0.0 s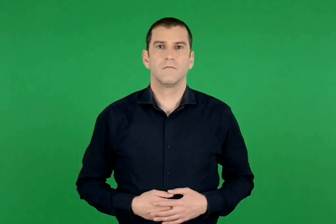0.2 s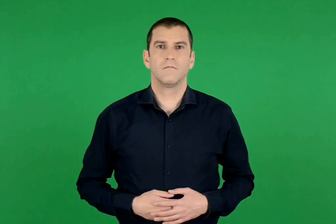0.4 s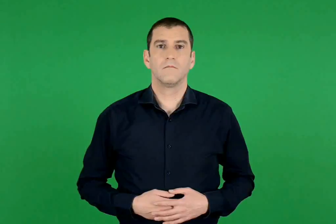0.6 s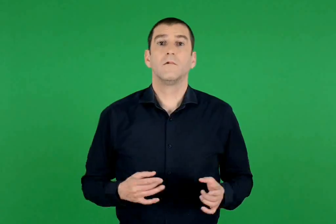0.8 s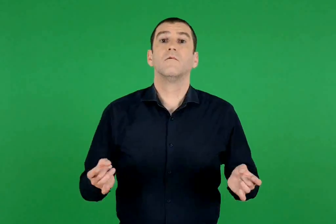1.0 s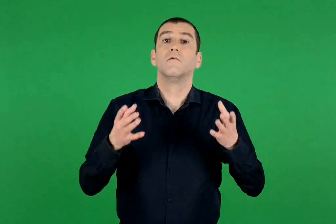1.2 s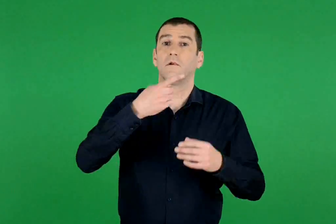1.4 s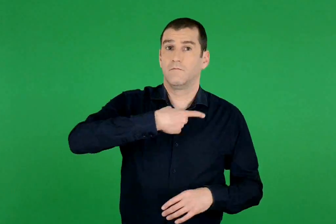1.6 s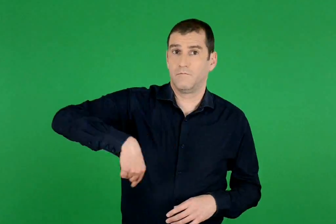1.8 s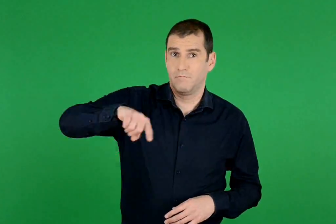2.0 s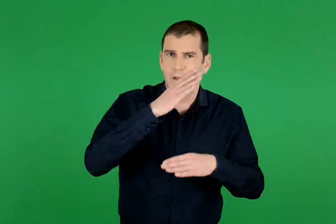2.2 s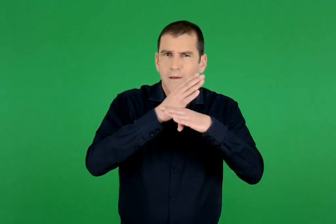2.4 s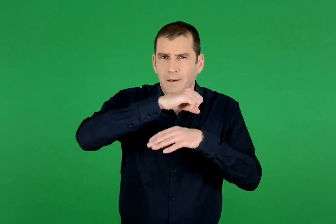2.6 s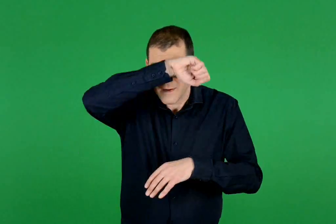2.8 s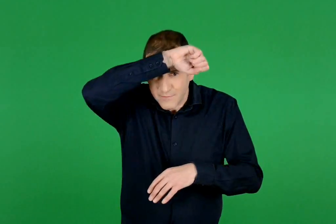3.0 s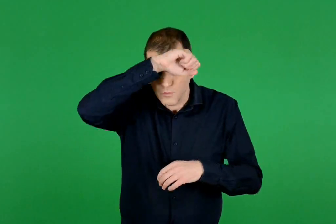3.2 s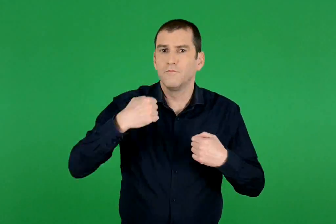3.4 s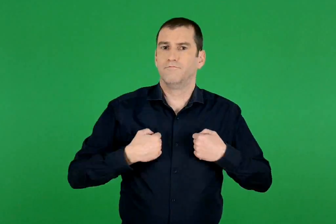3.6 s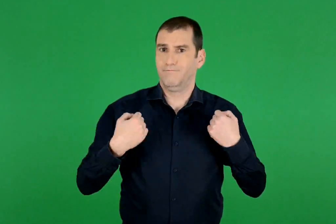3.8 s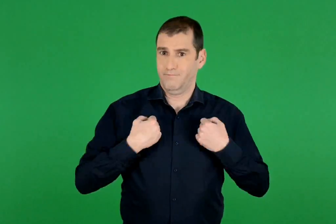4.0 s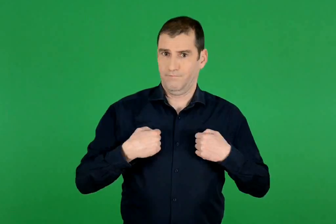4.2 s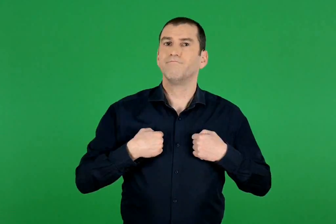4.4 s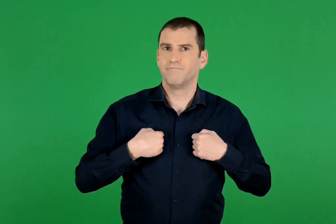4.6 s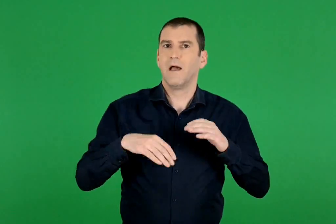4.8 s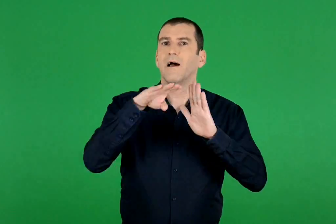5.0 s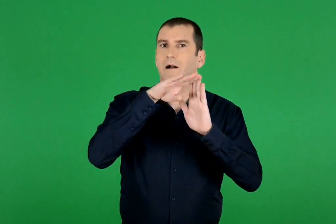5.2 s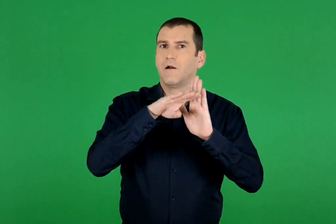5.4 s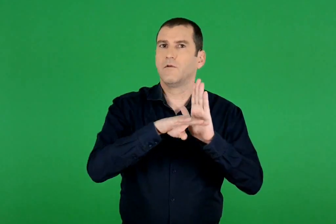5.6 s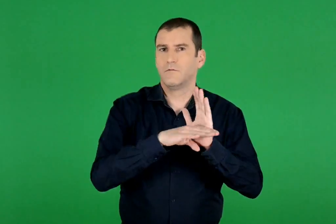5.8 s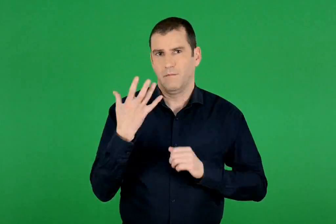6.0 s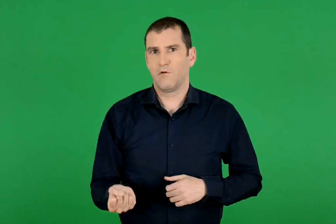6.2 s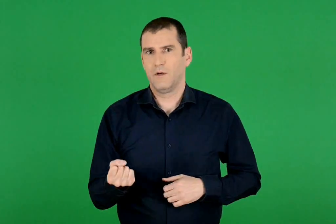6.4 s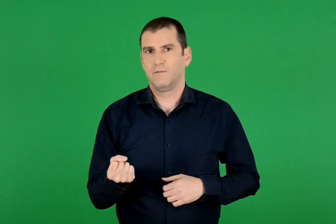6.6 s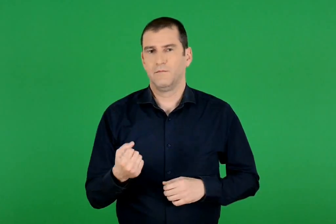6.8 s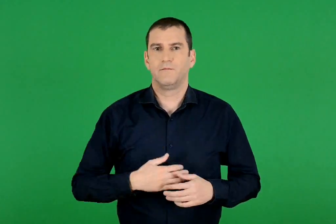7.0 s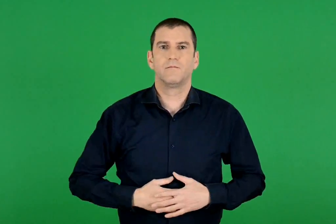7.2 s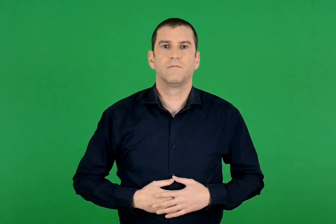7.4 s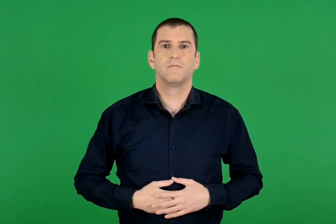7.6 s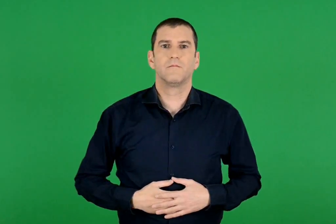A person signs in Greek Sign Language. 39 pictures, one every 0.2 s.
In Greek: όταν παίζουμε κρυφτό , έχουμε κανόνες
